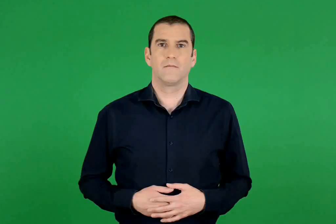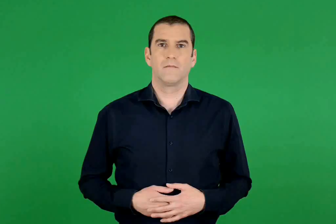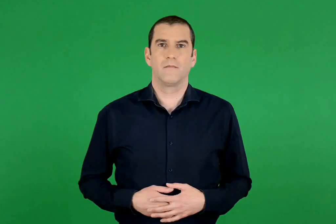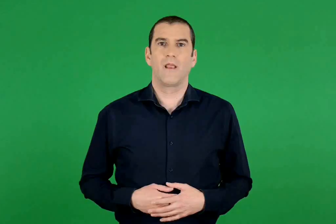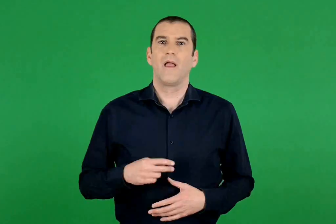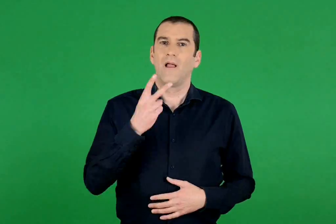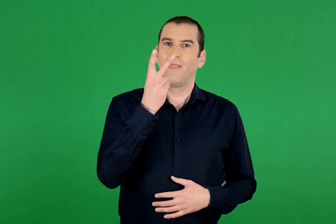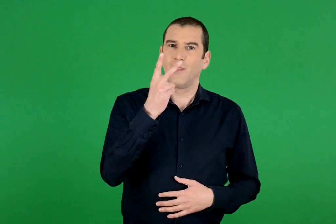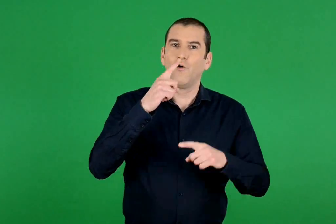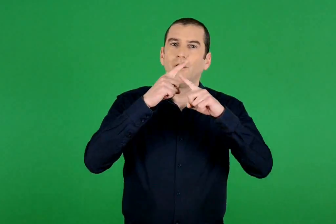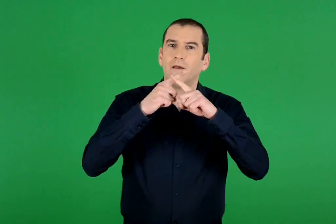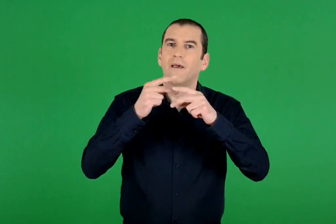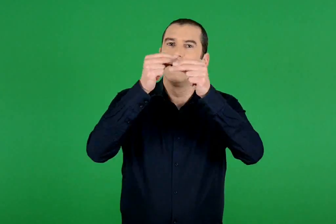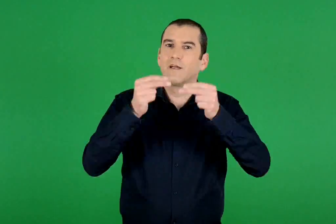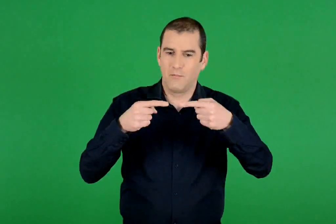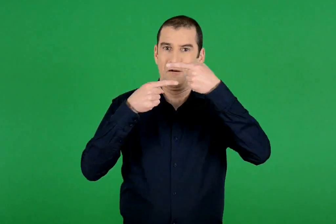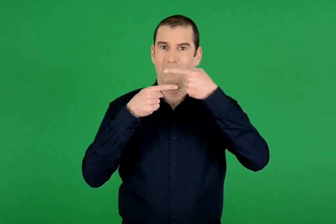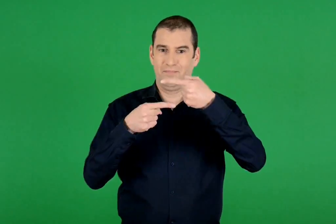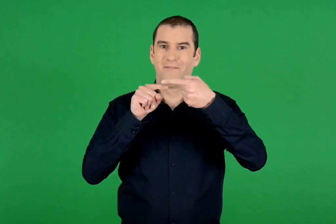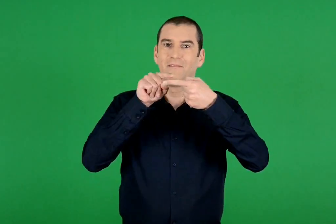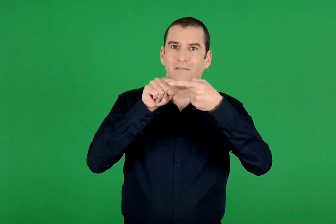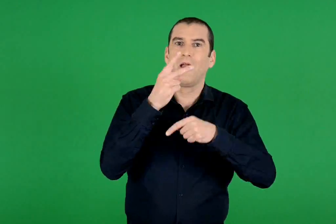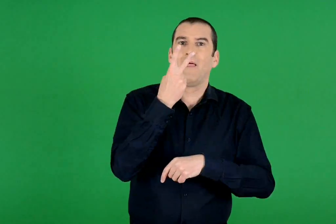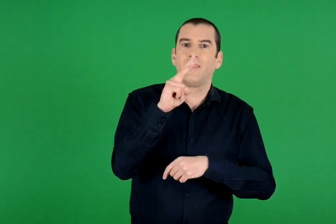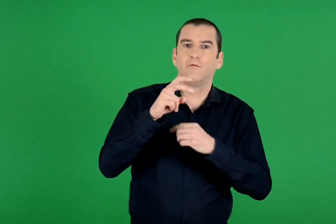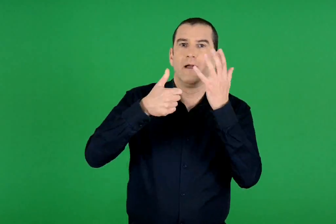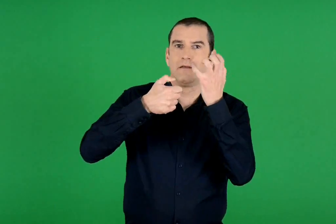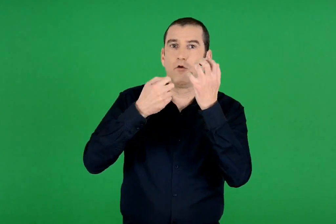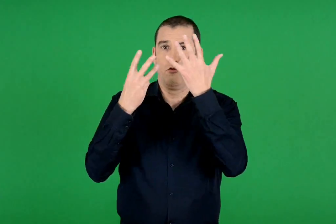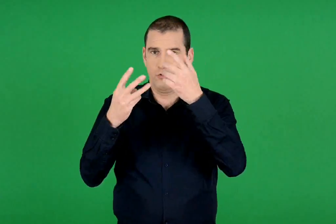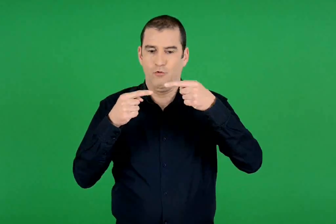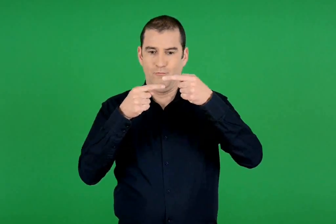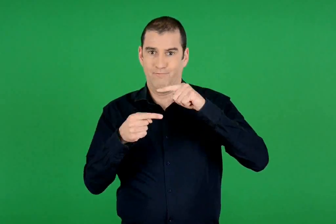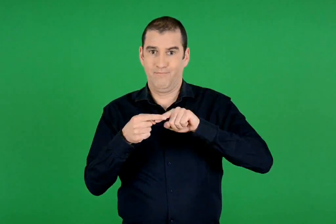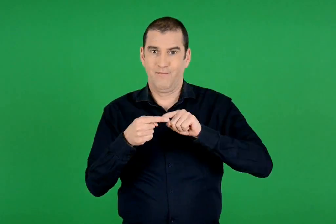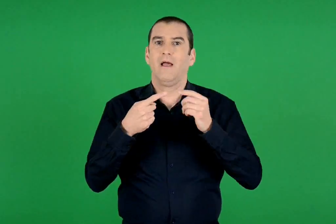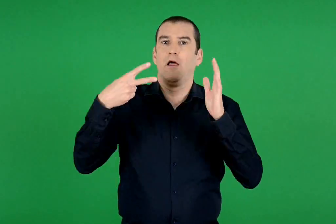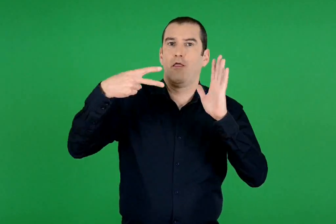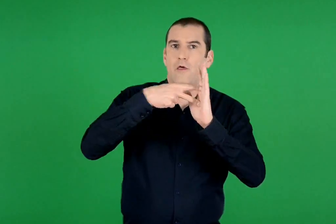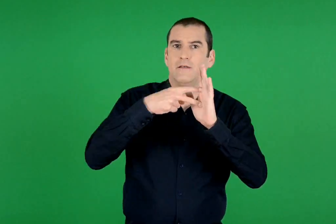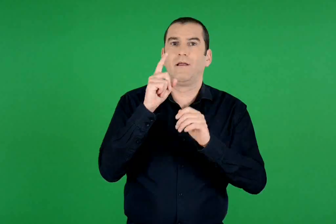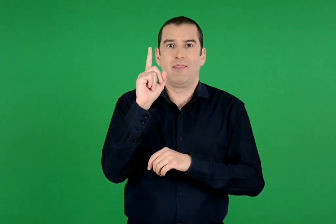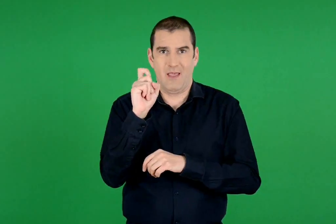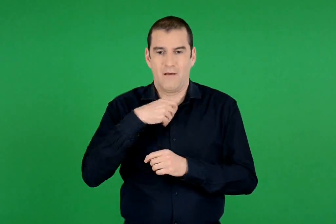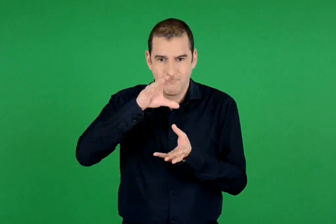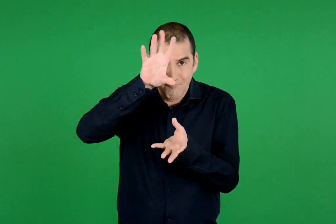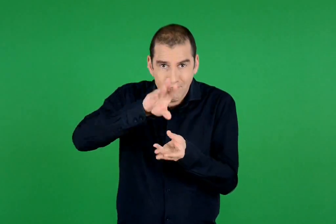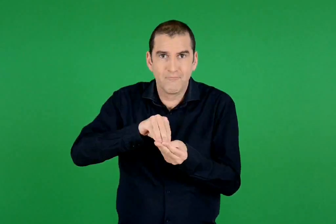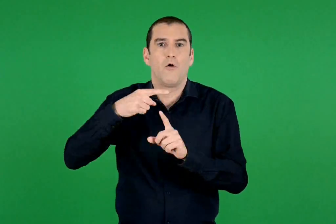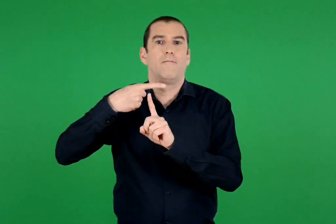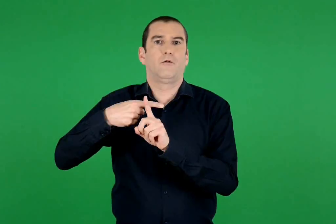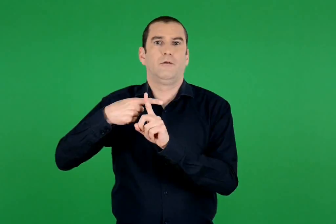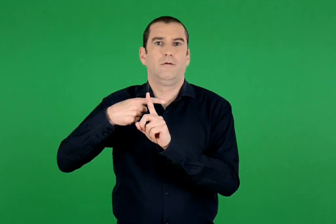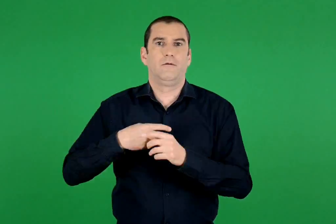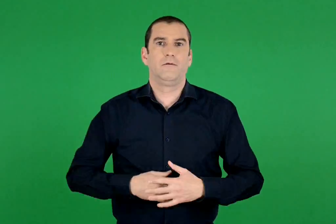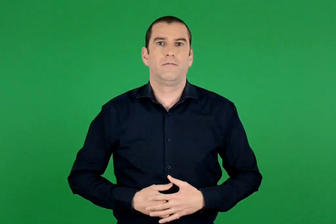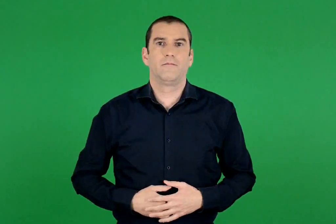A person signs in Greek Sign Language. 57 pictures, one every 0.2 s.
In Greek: προσθέτω τα δύο μερικά γινόμενα 268 και 2010
